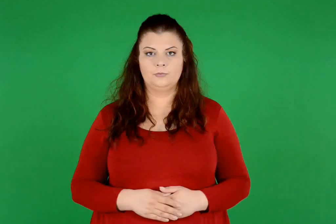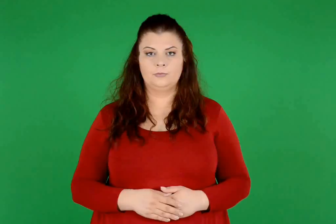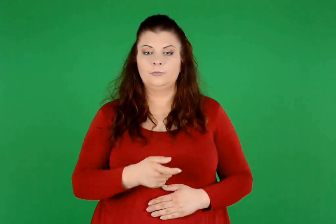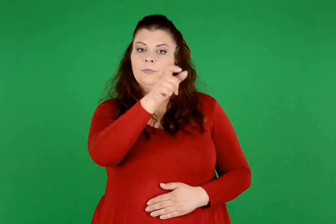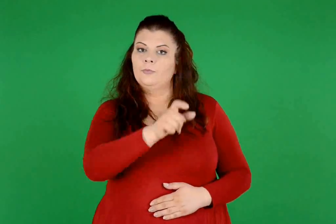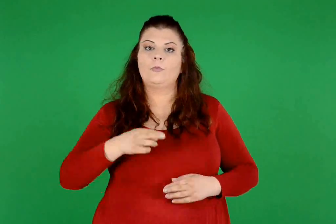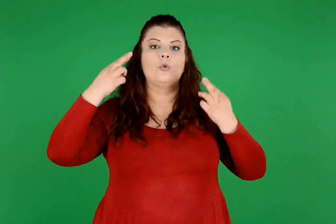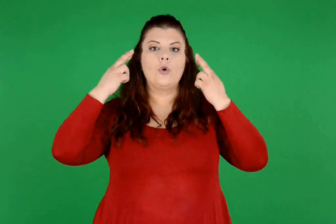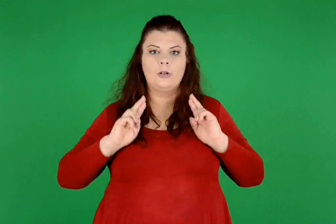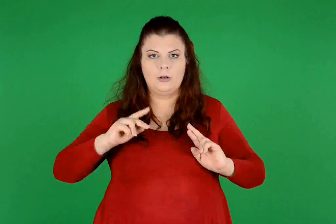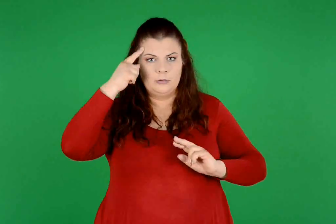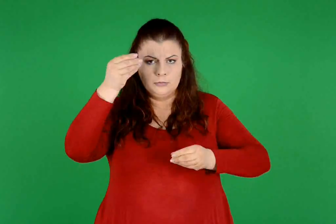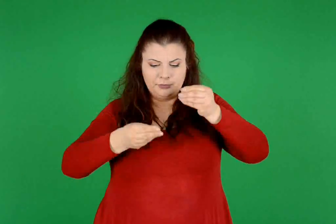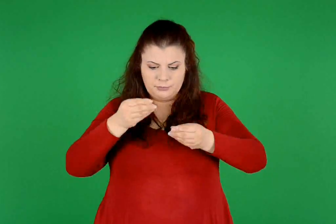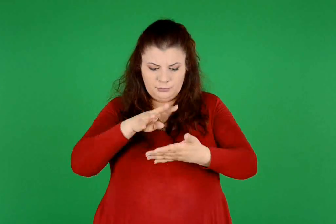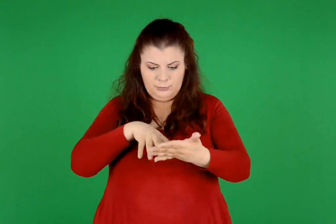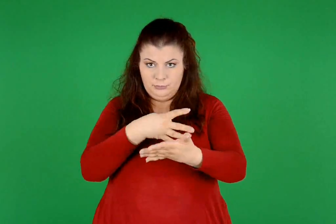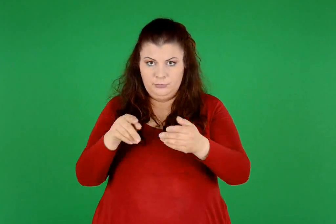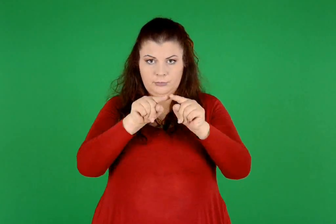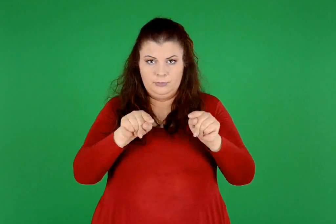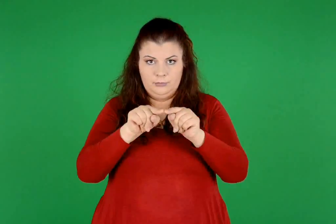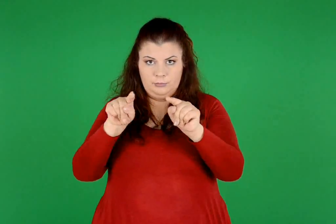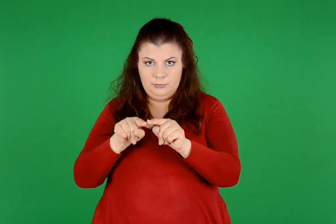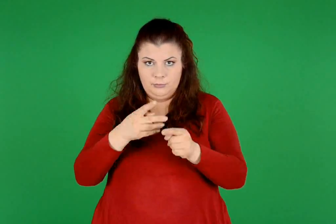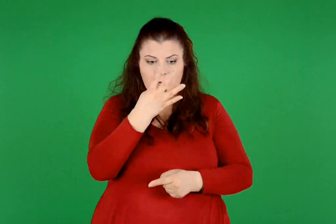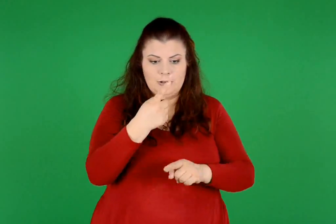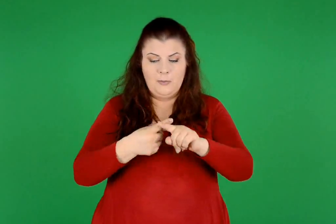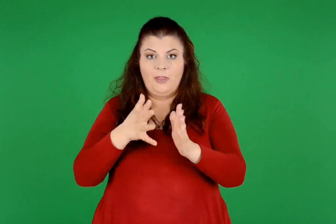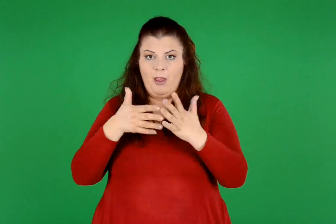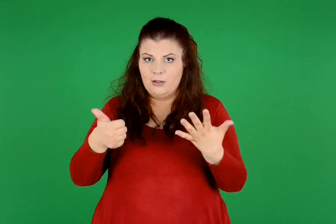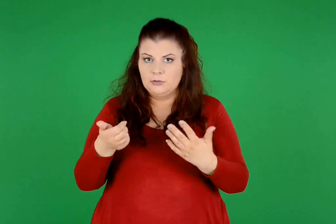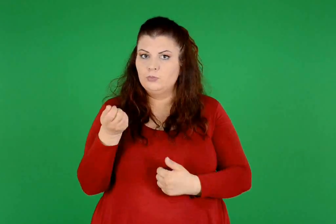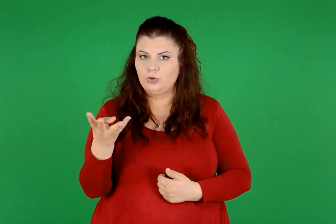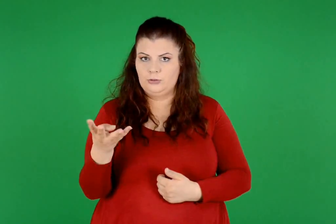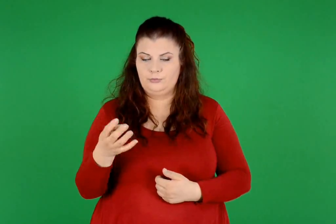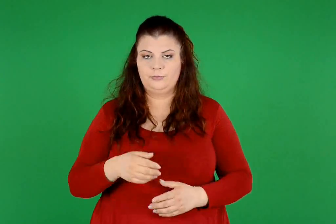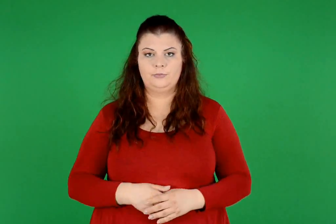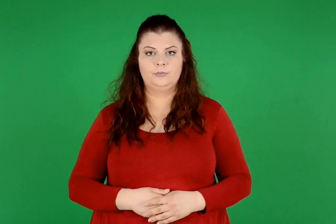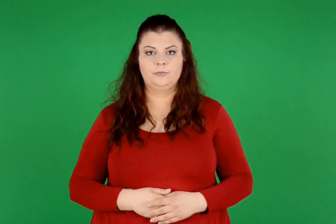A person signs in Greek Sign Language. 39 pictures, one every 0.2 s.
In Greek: η κορίνα υπολογίζει πόσα τετράγωνα είναι 4x16
